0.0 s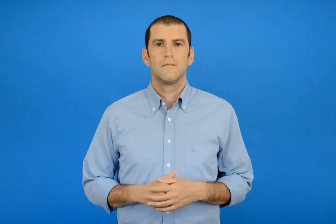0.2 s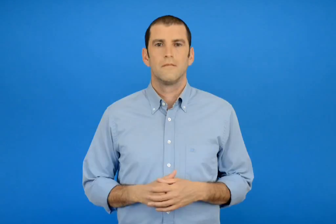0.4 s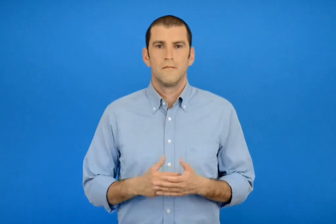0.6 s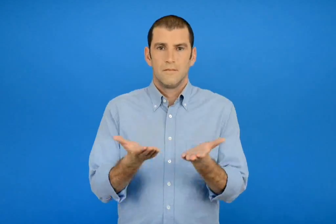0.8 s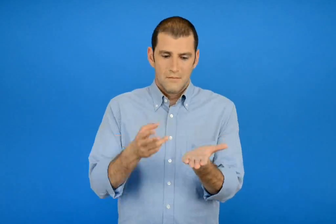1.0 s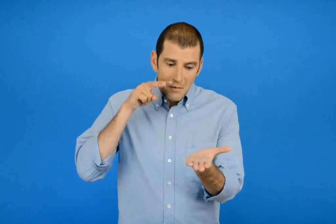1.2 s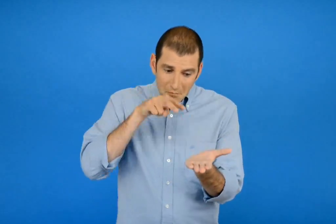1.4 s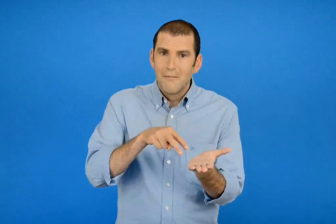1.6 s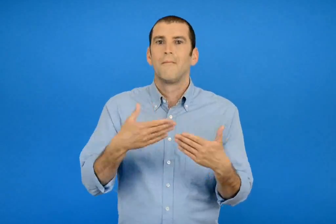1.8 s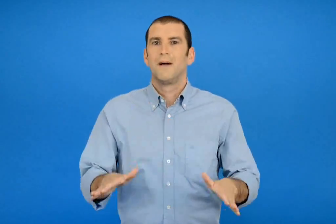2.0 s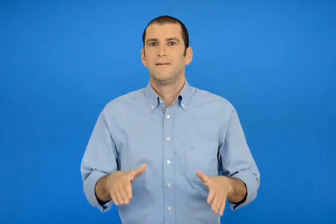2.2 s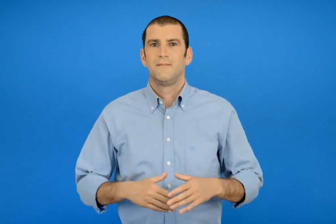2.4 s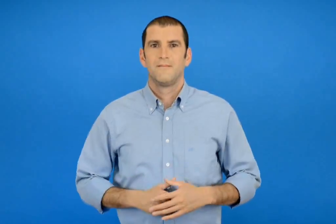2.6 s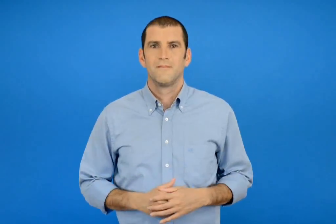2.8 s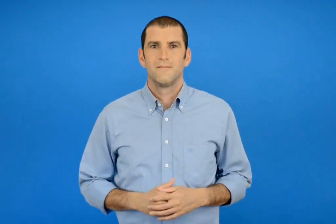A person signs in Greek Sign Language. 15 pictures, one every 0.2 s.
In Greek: είδε
